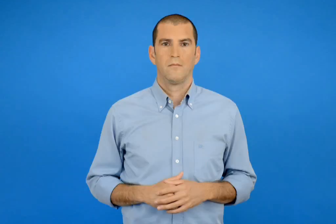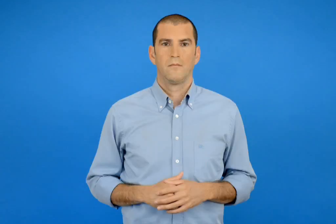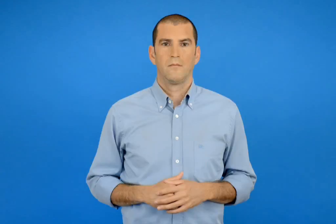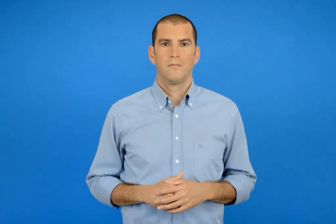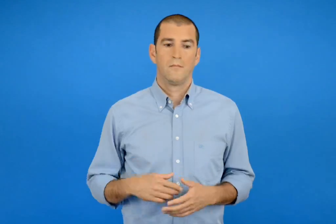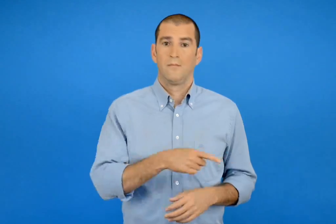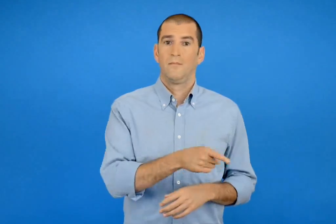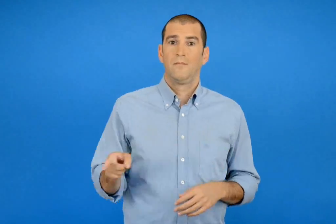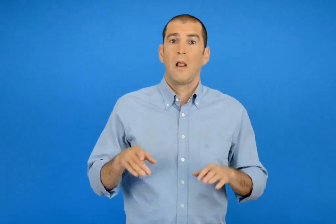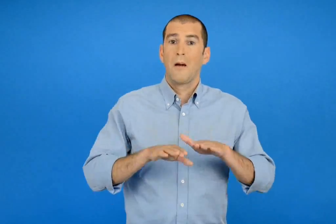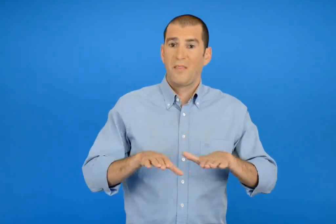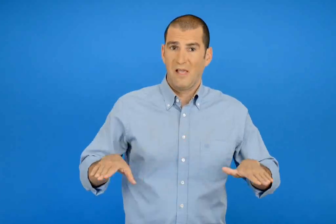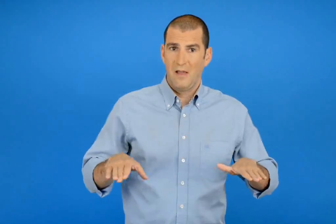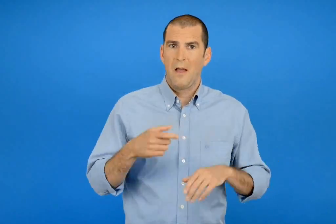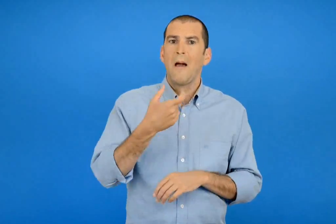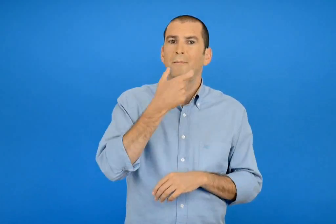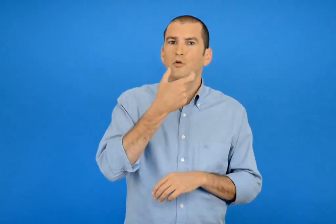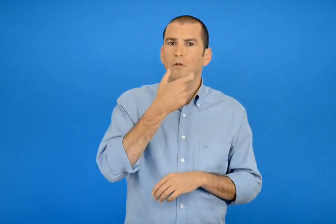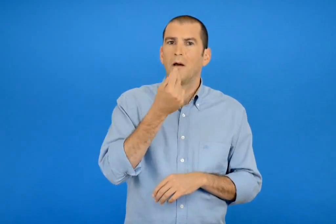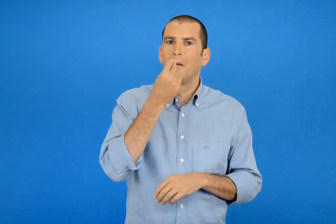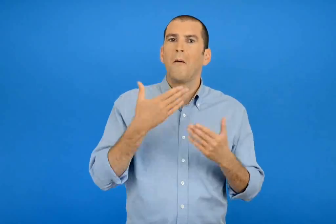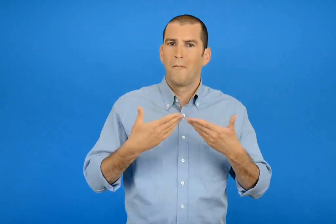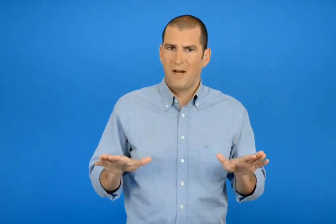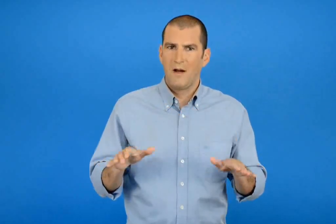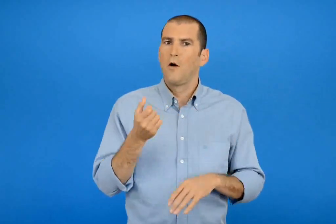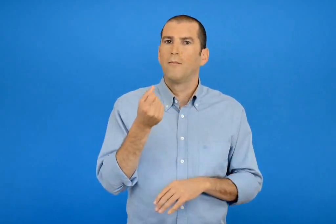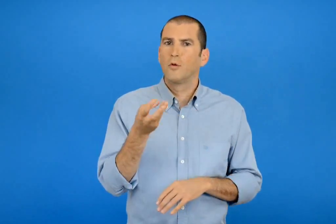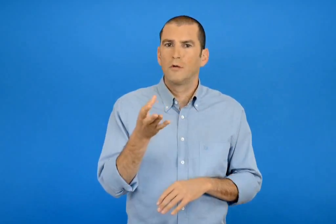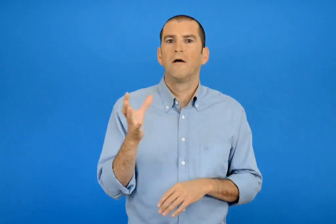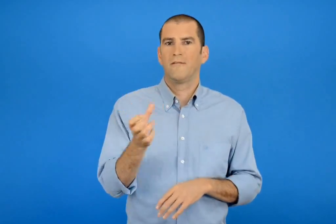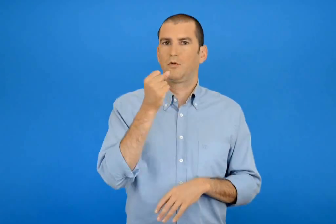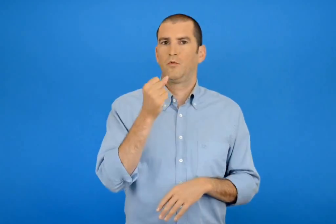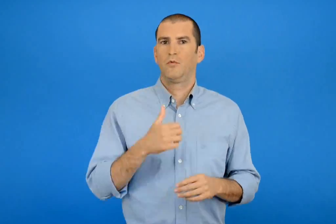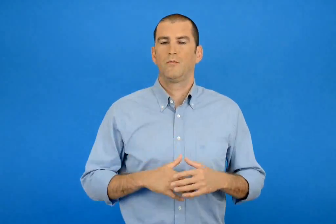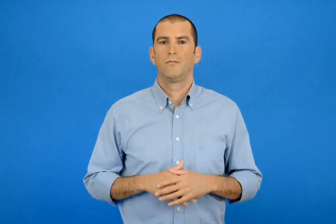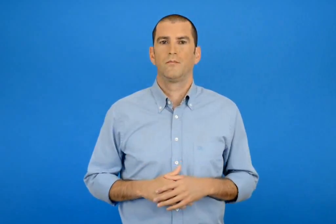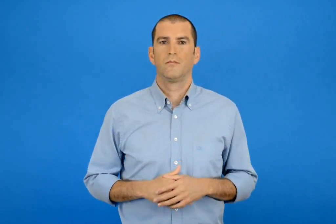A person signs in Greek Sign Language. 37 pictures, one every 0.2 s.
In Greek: βρίσκω πόσα μπισκότα έφαγαν τα παιδιά
